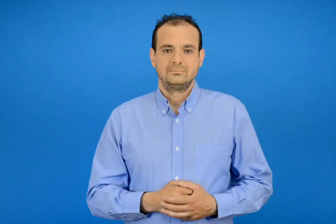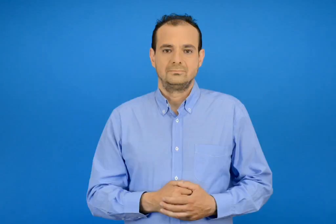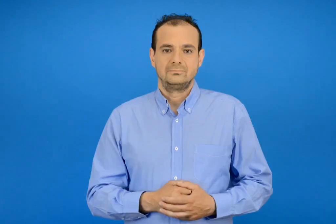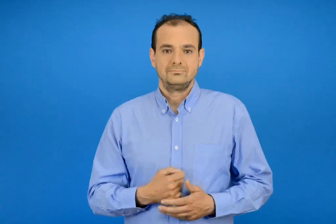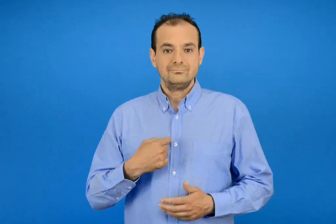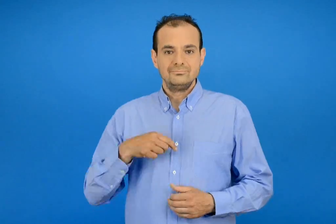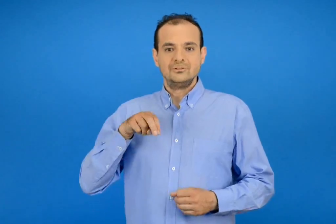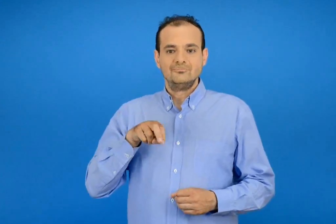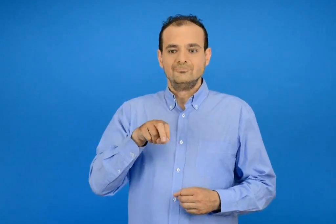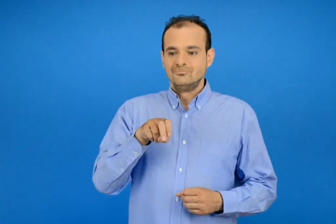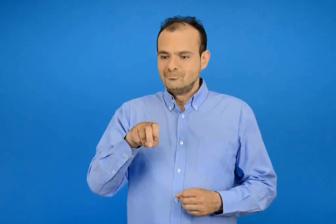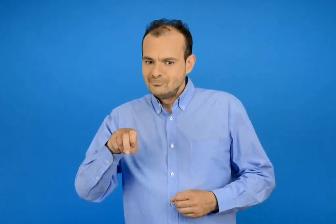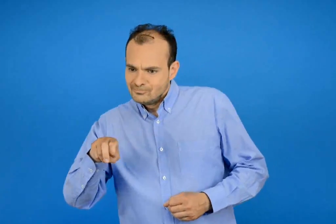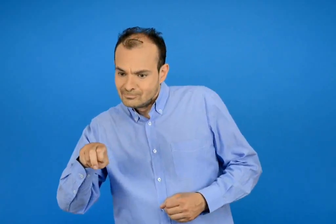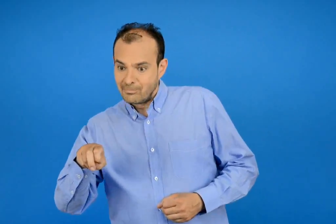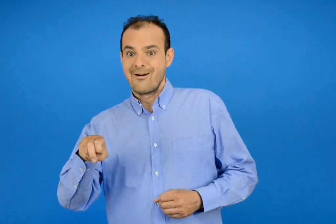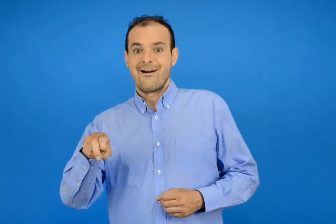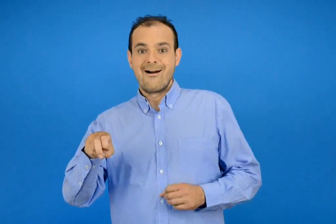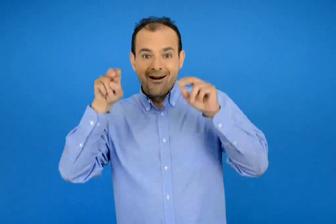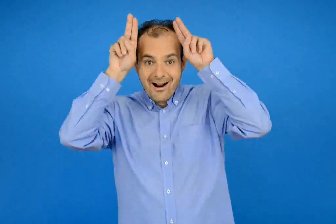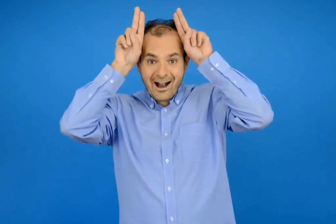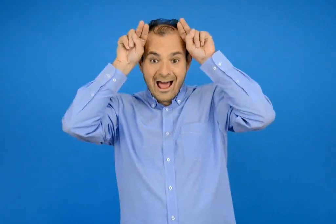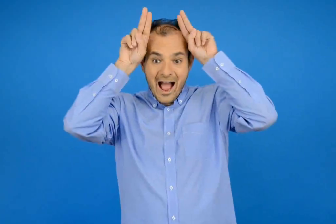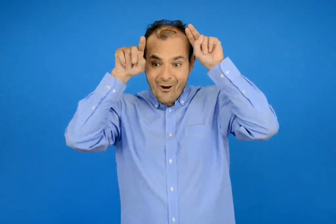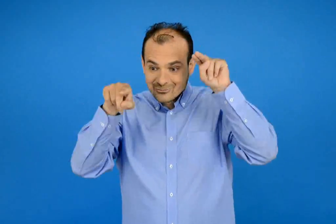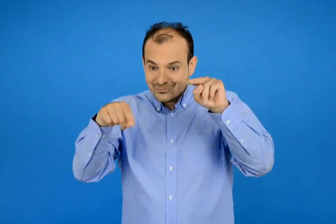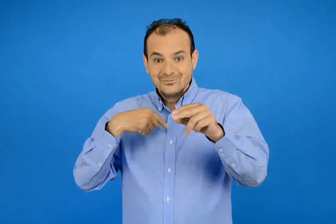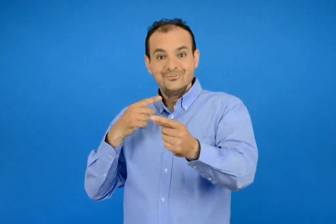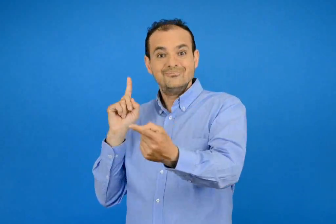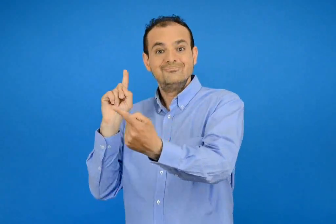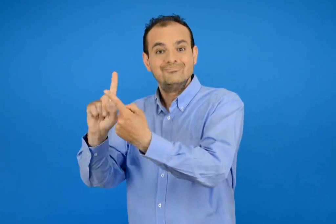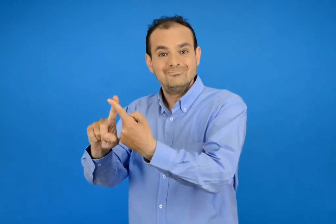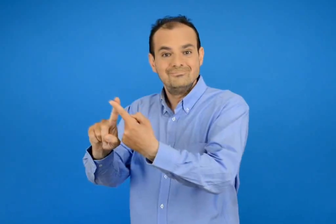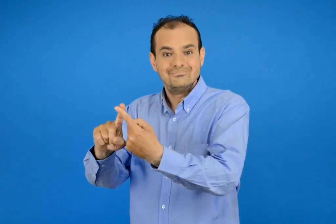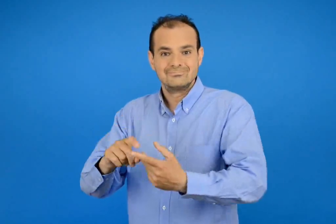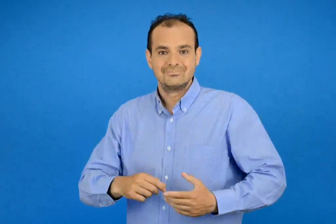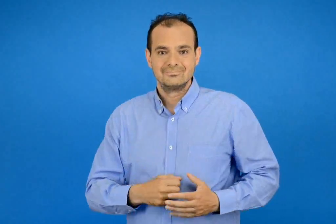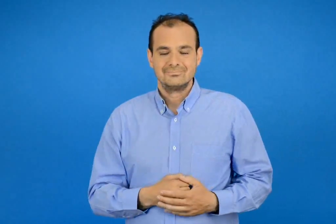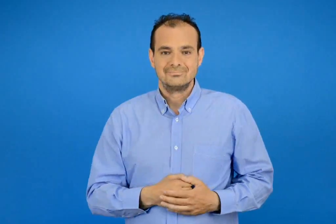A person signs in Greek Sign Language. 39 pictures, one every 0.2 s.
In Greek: σταματώ στην ακρύ του συναντώ έναν λαγό
